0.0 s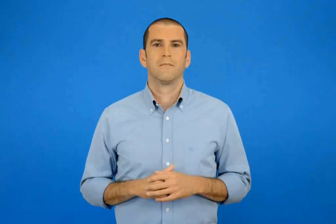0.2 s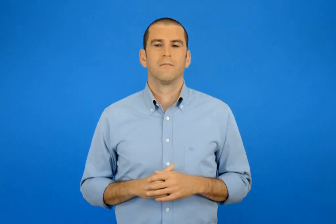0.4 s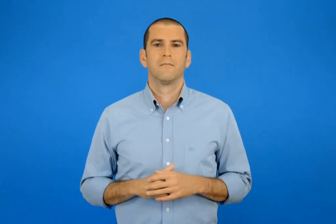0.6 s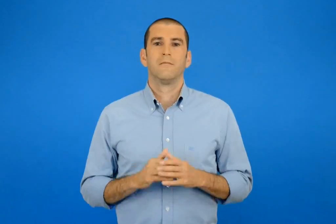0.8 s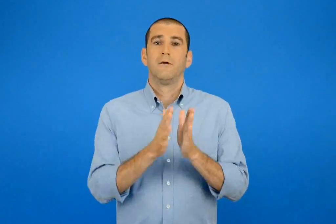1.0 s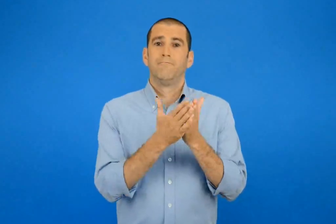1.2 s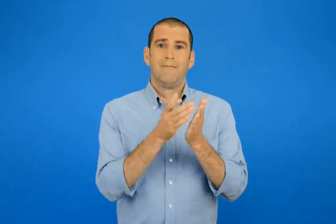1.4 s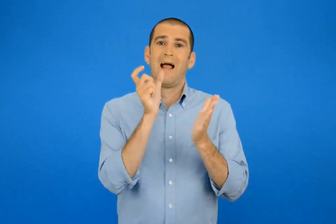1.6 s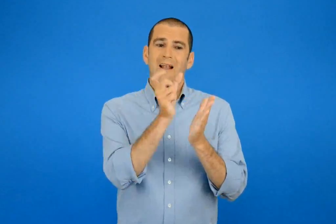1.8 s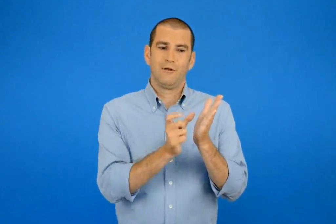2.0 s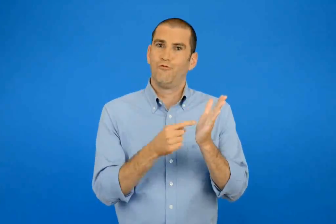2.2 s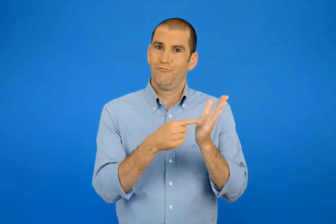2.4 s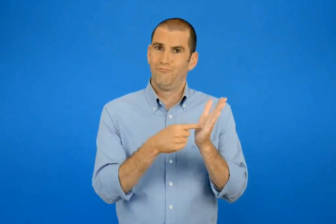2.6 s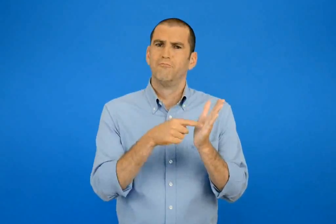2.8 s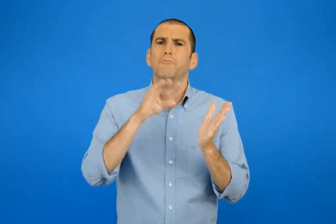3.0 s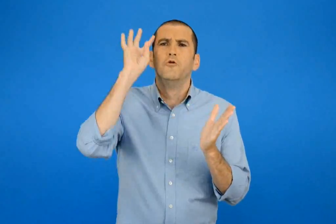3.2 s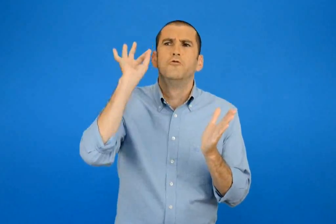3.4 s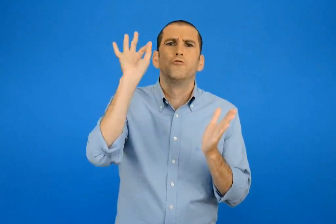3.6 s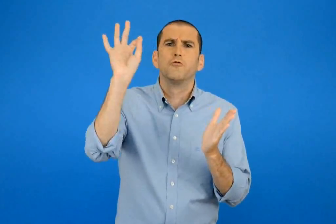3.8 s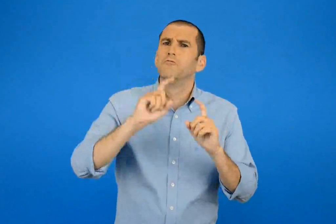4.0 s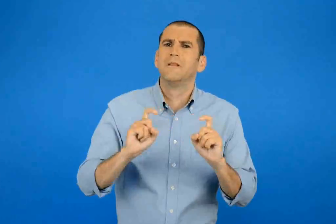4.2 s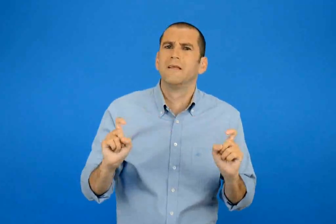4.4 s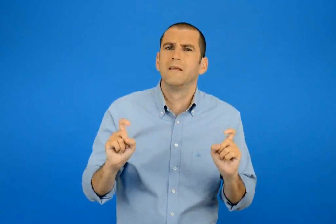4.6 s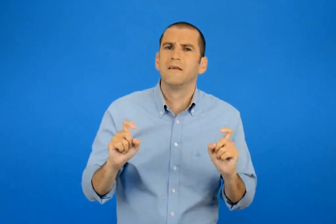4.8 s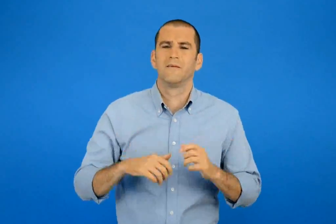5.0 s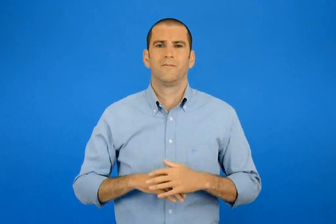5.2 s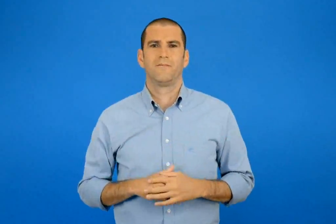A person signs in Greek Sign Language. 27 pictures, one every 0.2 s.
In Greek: σε τι χρησιμεύει το λεξικό ;
